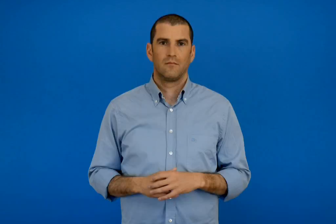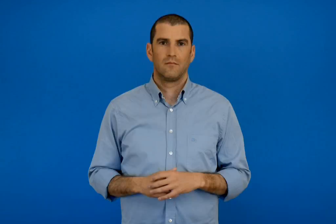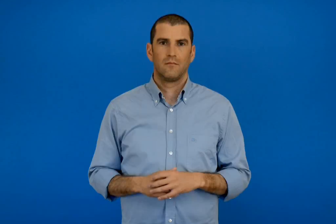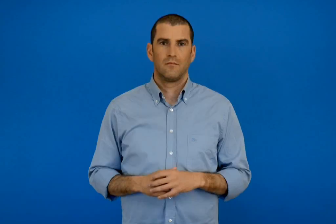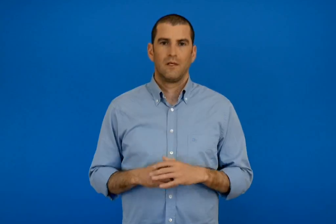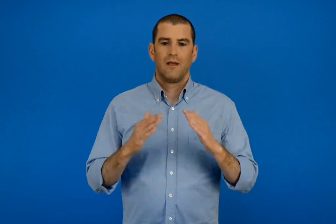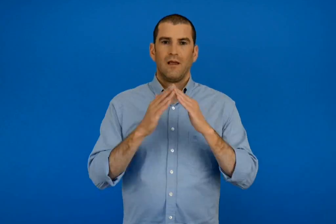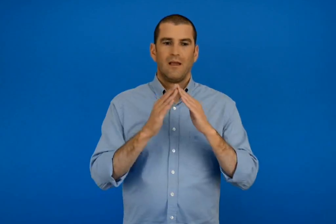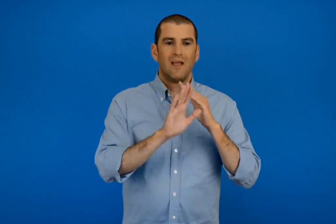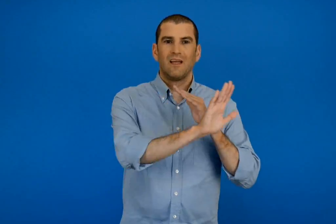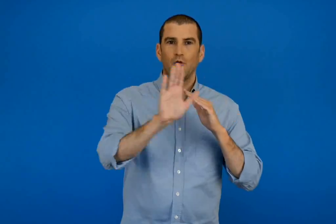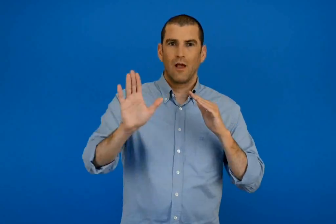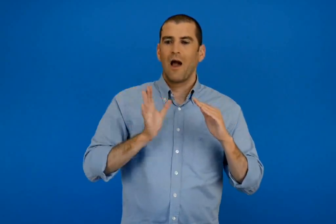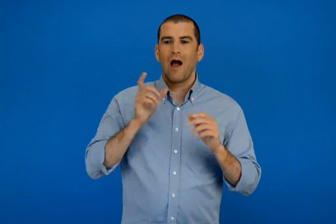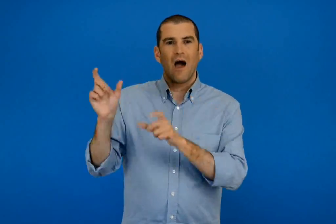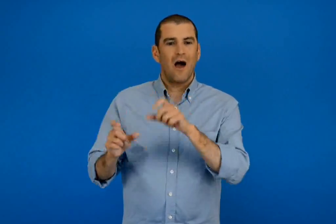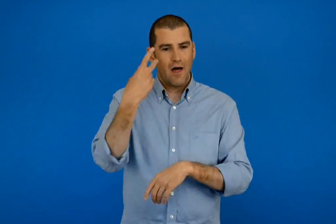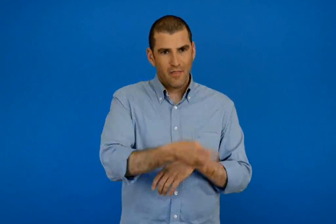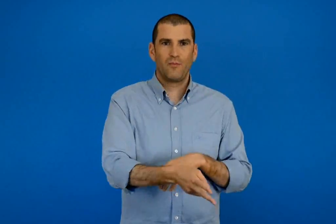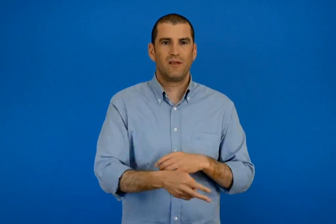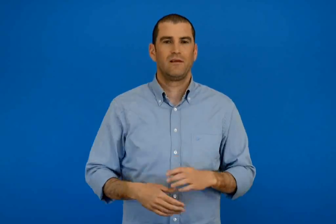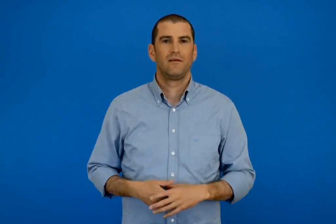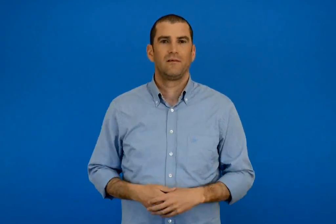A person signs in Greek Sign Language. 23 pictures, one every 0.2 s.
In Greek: οι άνθρωποι της γειτονίας
